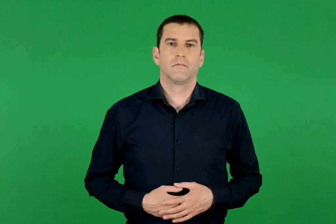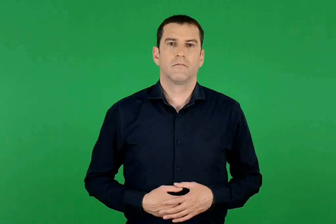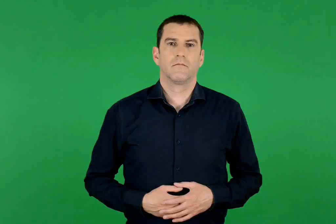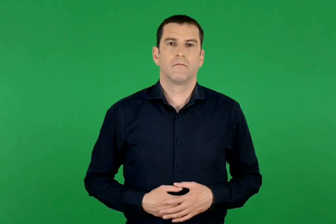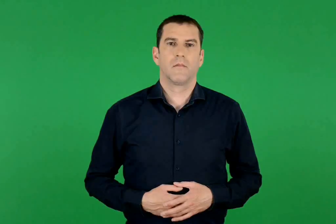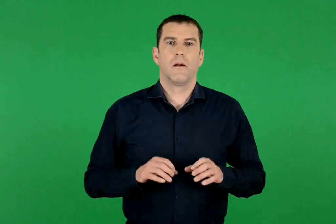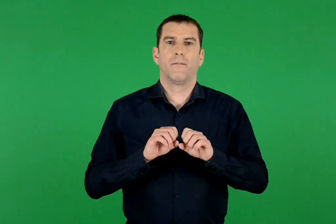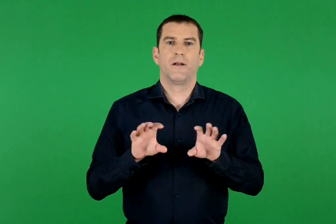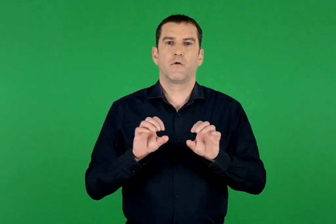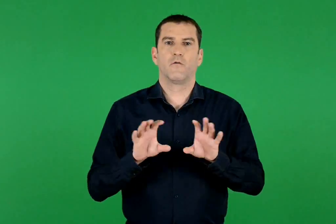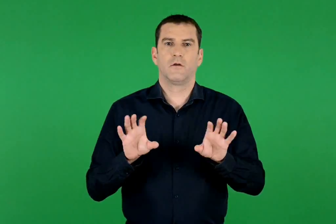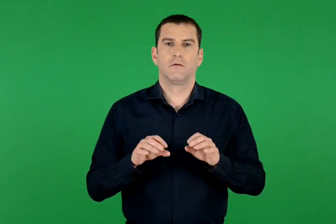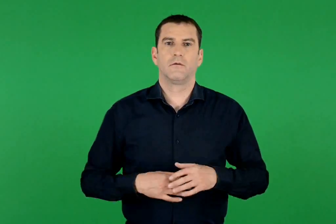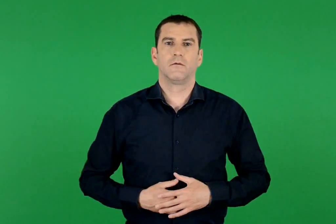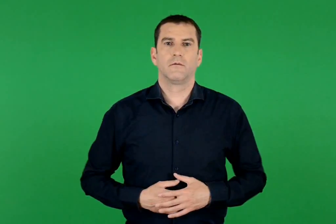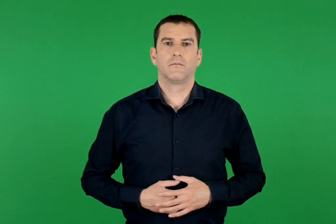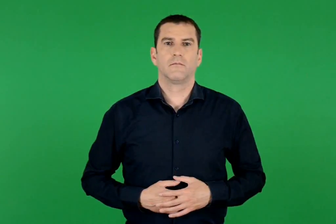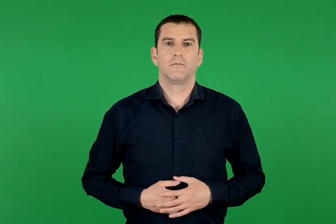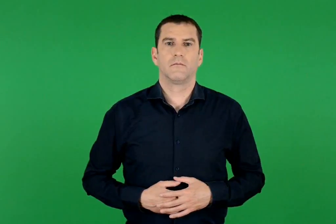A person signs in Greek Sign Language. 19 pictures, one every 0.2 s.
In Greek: πληροφορίες
